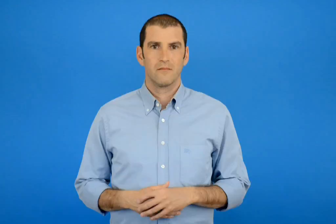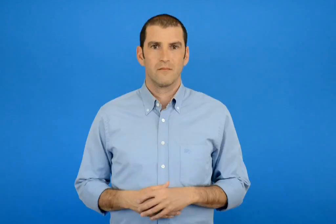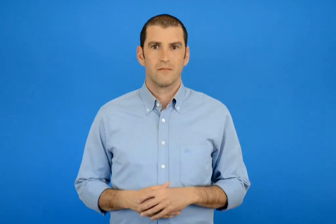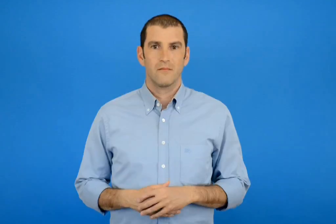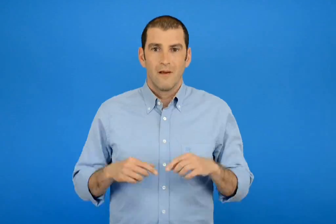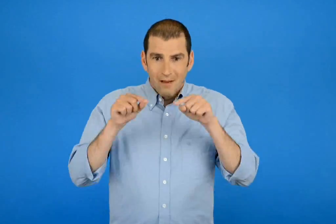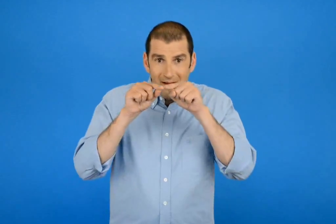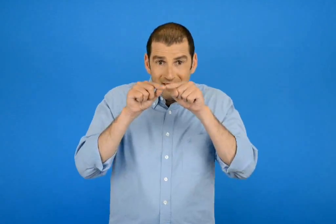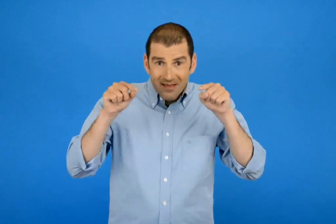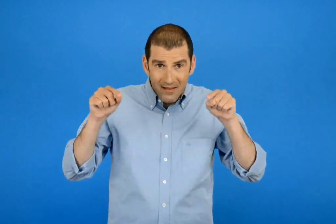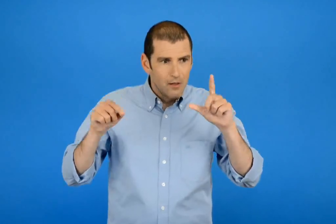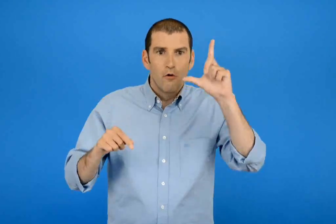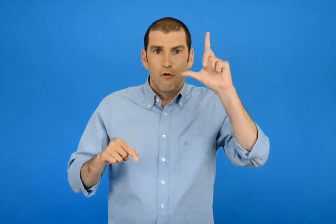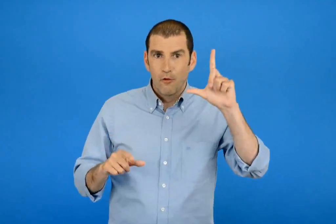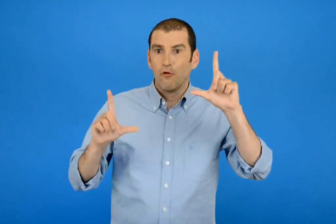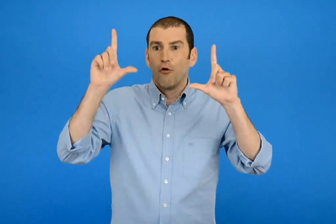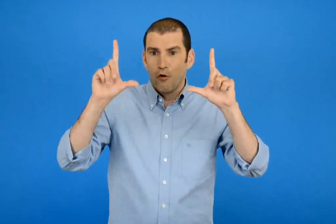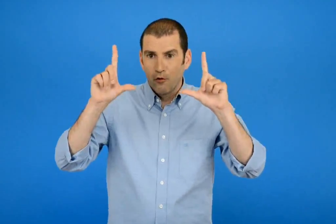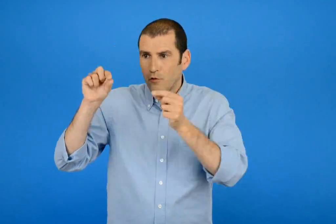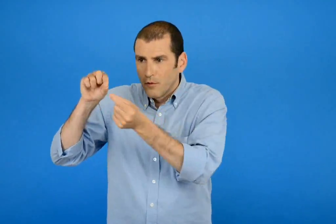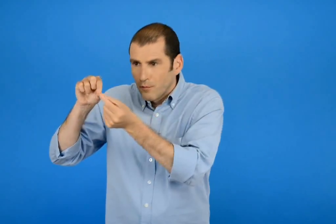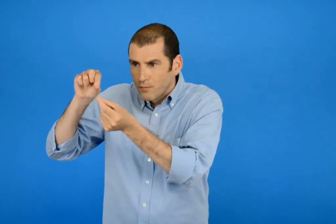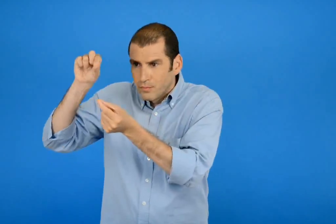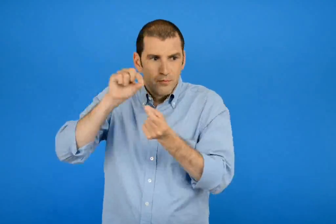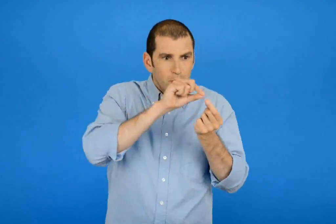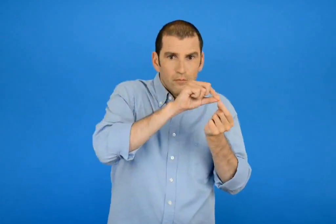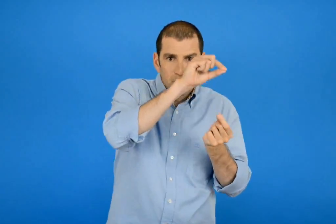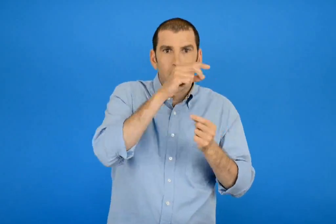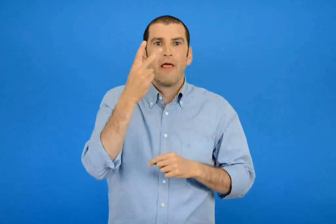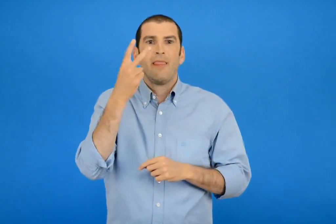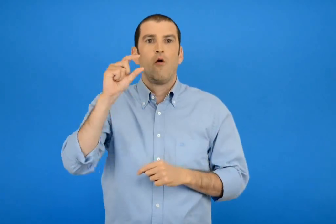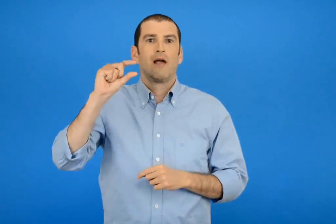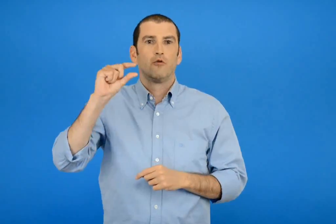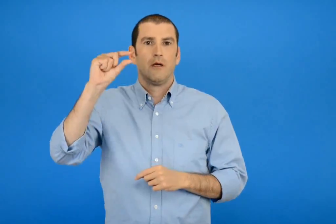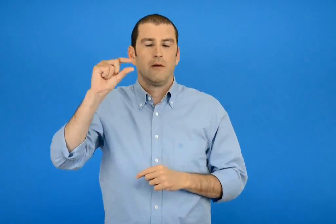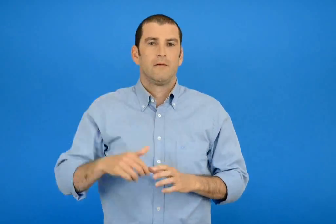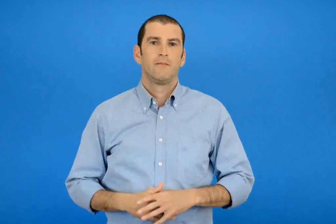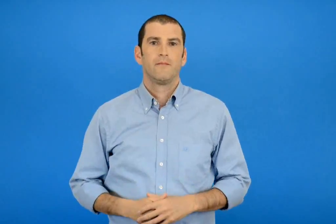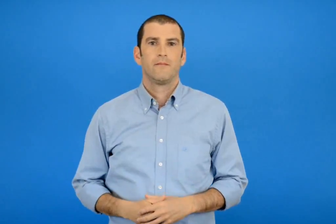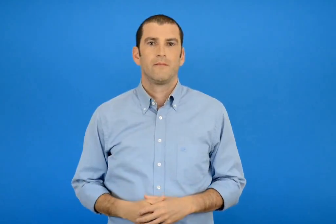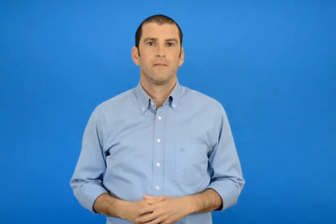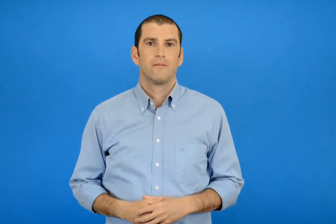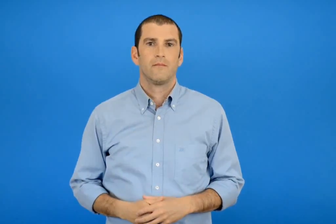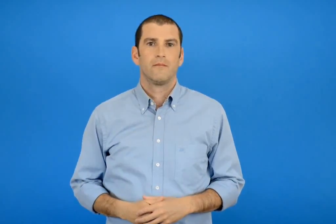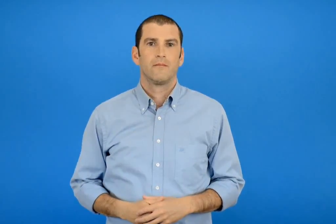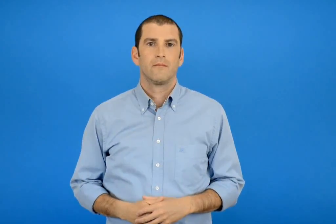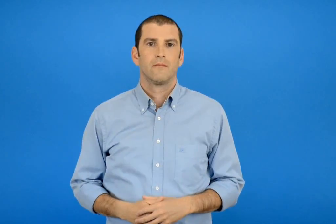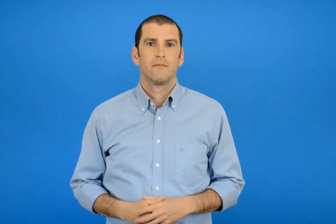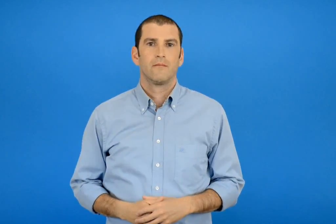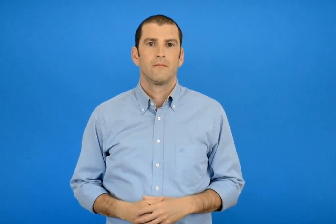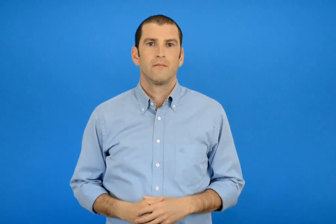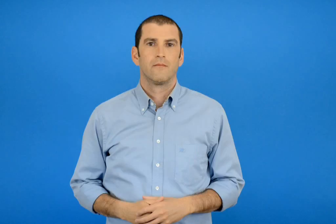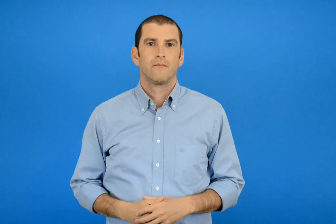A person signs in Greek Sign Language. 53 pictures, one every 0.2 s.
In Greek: έφερε κάθετα με το ορθογώνιο τρίγωνο στην κάθε ακρύ ένα ευθύγραμμο τμήμα μήκους 2 εκατοστά
